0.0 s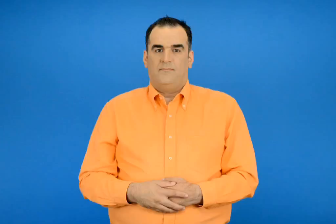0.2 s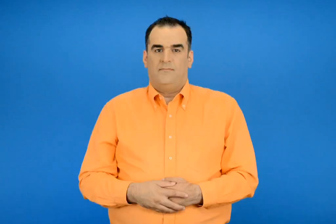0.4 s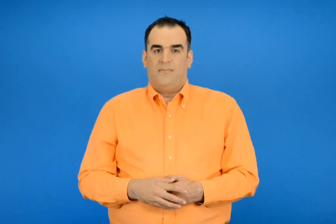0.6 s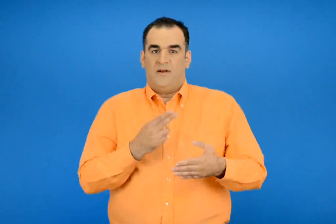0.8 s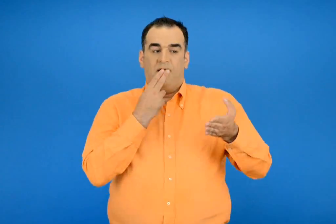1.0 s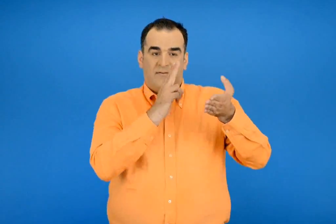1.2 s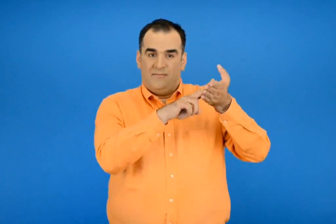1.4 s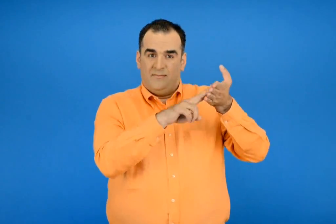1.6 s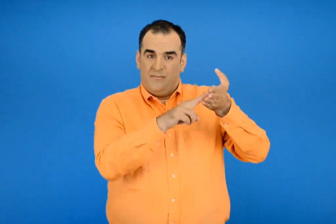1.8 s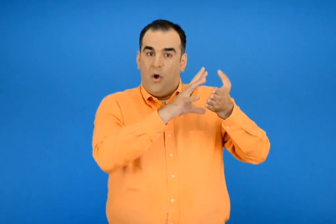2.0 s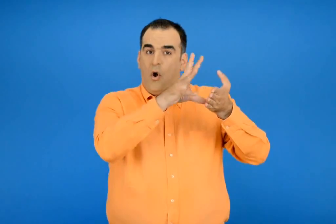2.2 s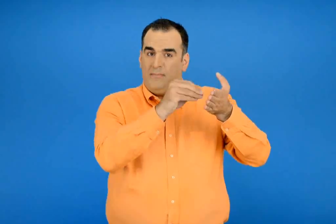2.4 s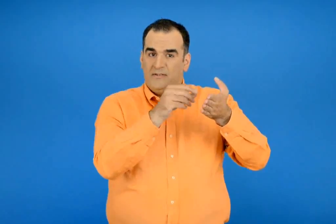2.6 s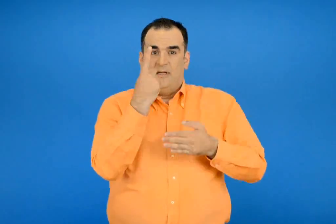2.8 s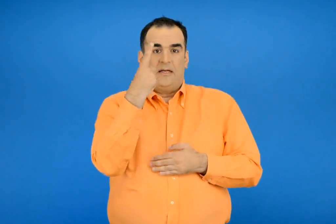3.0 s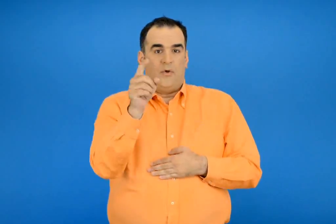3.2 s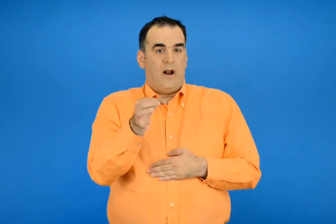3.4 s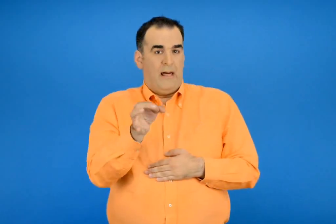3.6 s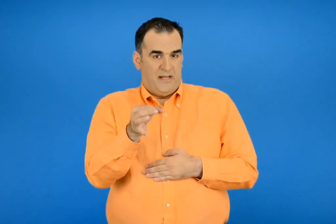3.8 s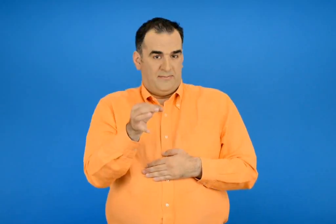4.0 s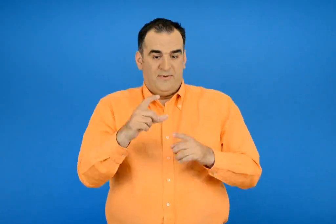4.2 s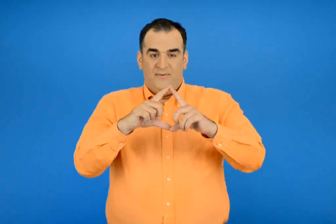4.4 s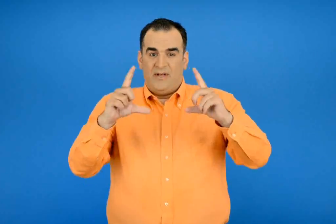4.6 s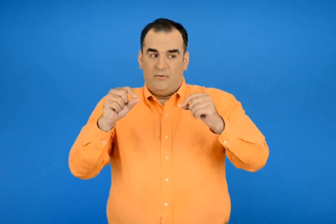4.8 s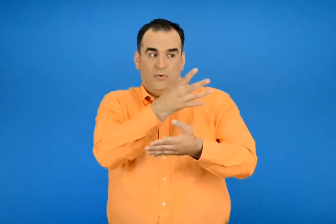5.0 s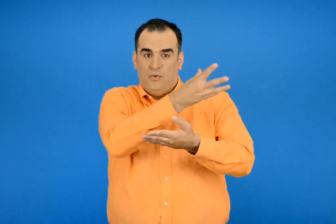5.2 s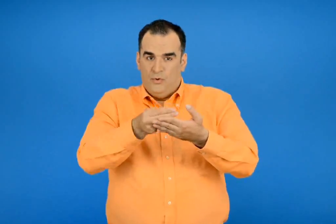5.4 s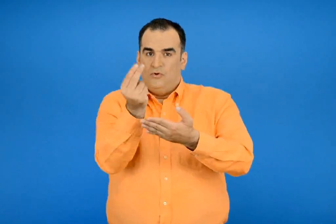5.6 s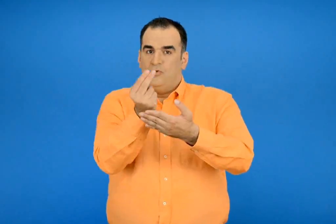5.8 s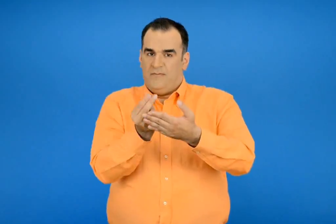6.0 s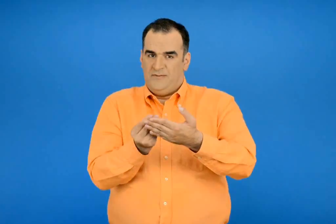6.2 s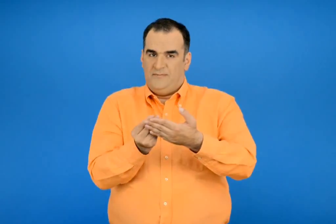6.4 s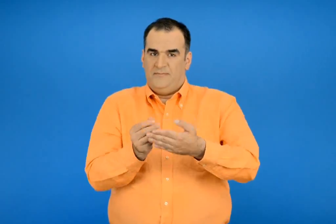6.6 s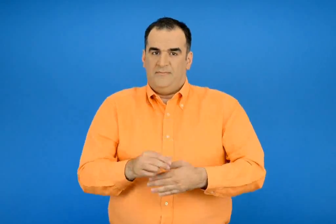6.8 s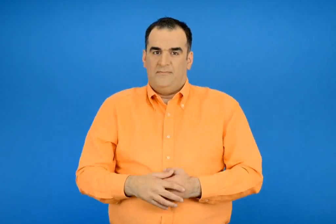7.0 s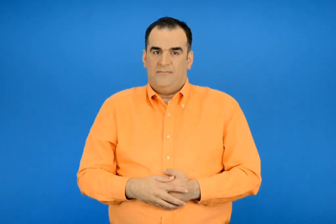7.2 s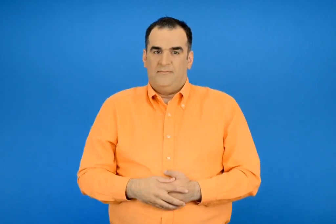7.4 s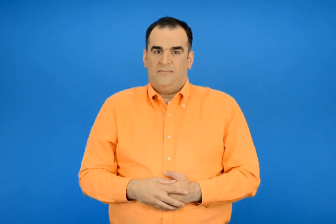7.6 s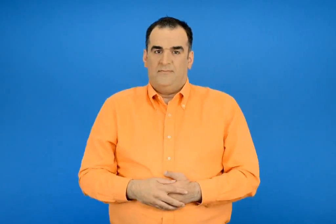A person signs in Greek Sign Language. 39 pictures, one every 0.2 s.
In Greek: τα γραμματόσημα κοστίζουν συνολικά 100 λεπτά τα ζωγραφίζω στον φάκελο
